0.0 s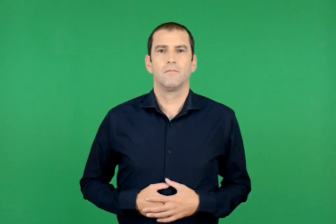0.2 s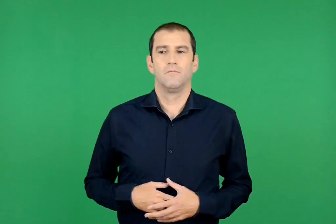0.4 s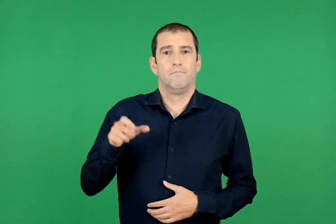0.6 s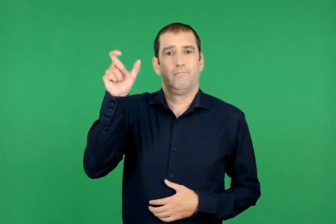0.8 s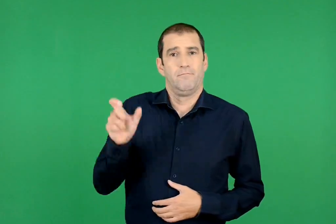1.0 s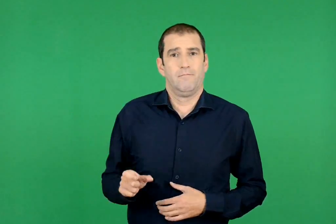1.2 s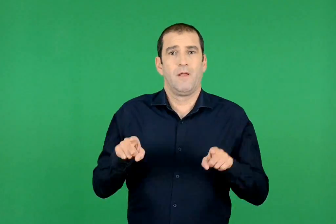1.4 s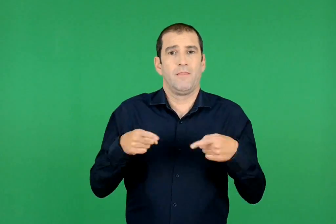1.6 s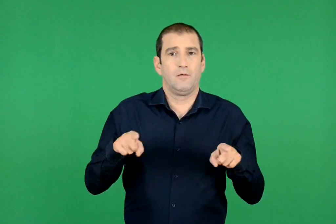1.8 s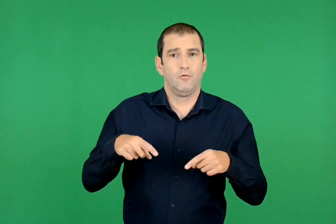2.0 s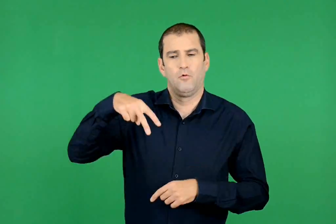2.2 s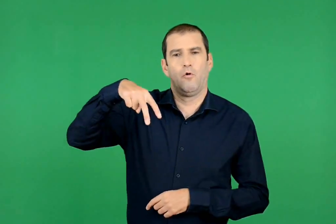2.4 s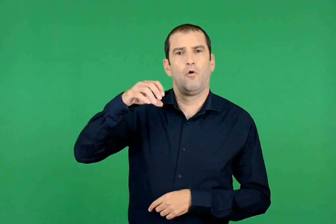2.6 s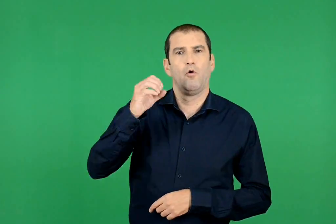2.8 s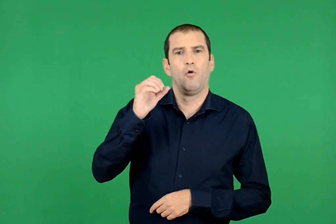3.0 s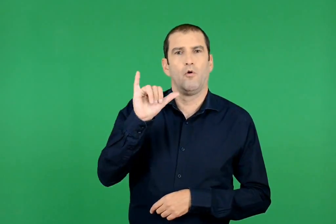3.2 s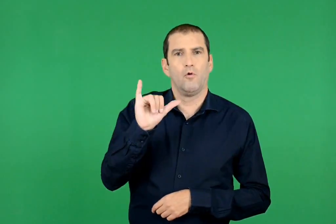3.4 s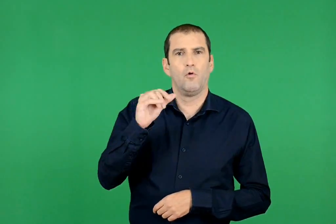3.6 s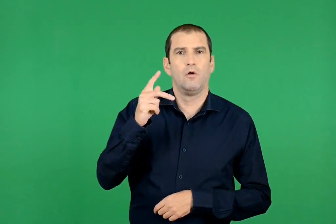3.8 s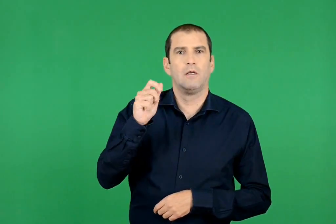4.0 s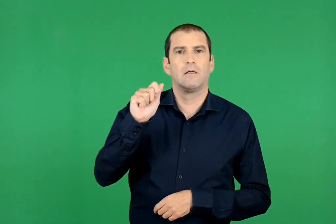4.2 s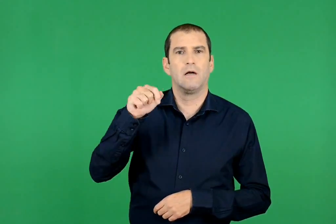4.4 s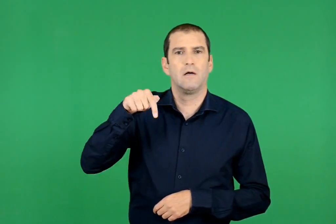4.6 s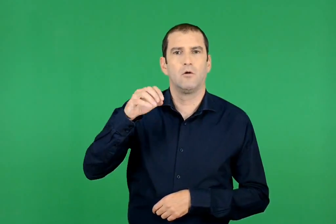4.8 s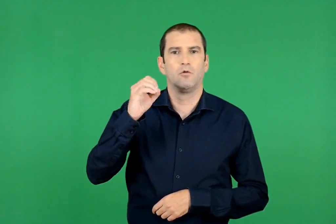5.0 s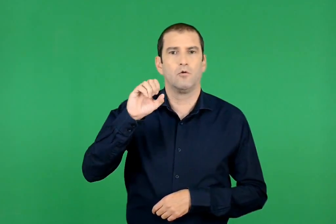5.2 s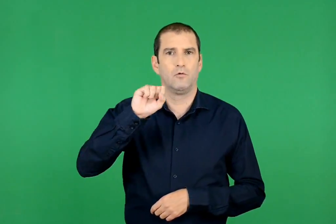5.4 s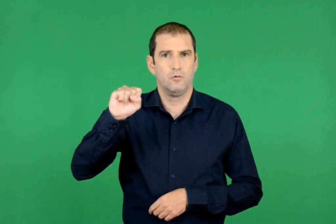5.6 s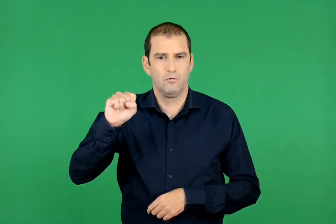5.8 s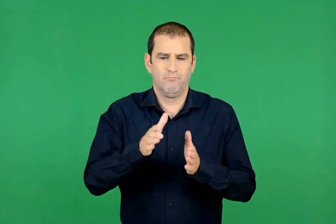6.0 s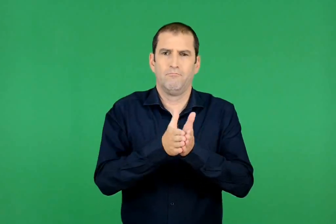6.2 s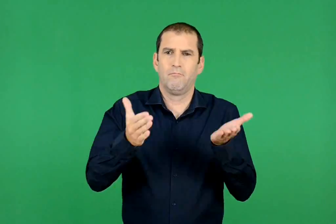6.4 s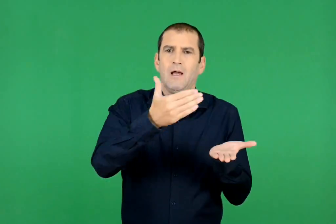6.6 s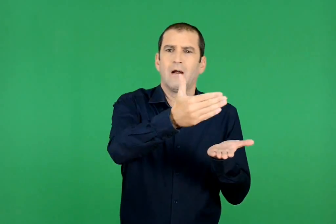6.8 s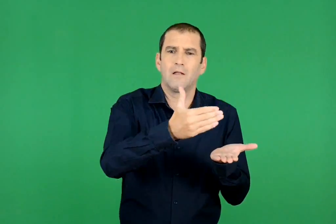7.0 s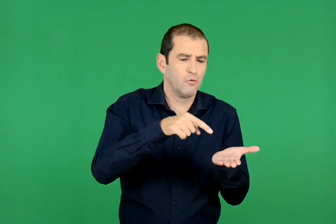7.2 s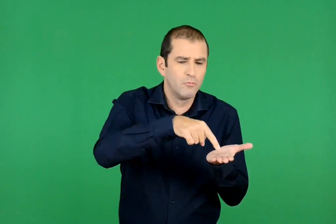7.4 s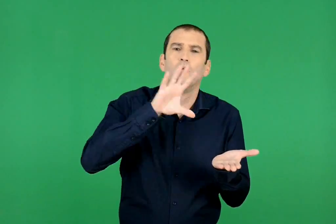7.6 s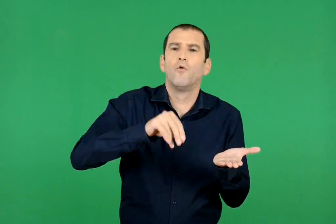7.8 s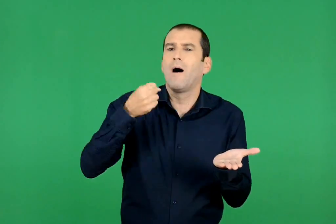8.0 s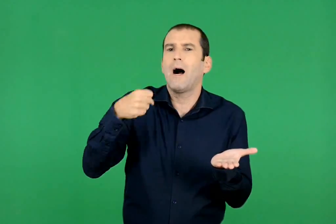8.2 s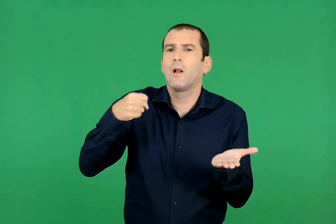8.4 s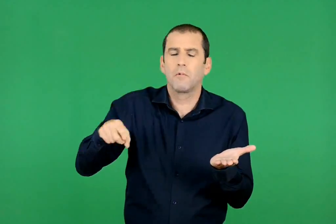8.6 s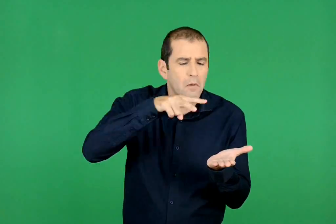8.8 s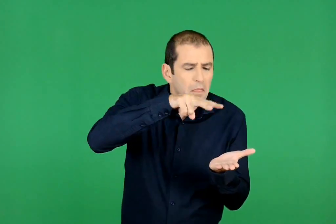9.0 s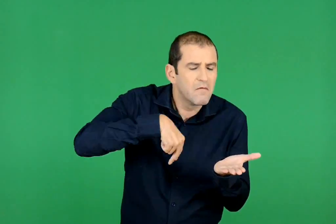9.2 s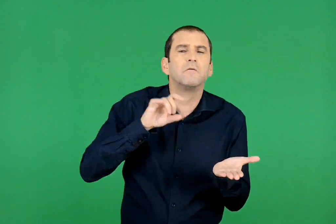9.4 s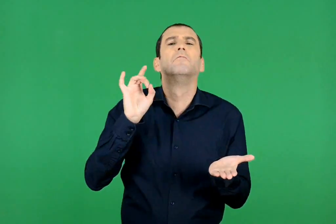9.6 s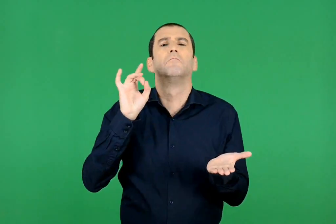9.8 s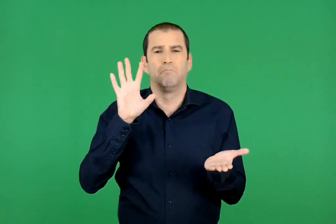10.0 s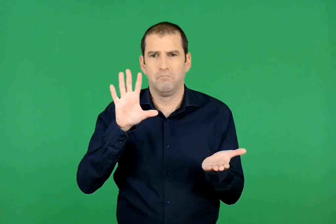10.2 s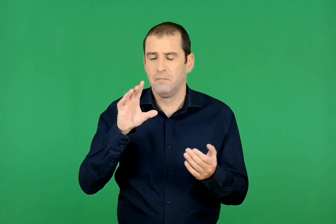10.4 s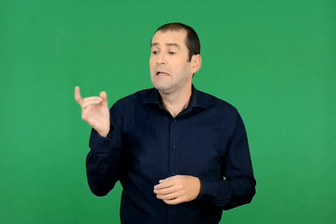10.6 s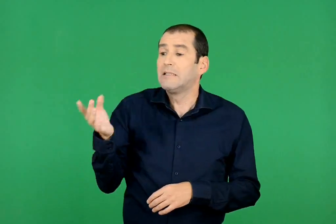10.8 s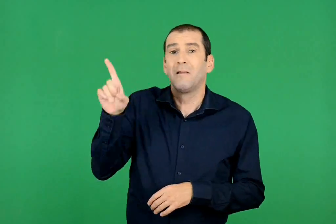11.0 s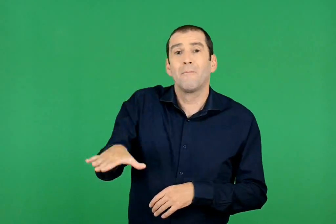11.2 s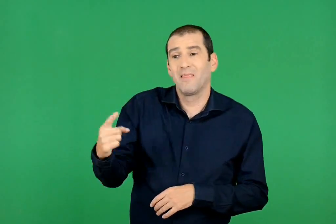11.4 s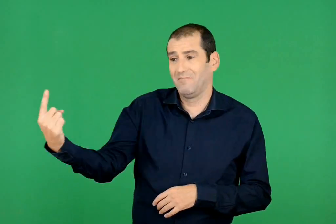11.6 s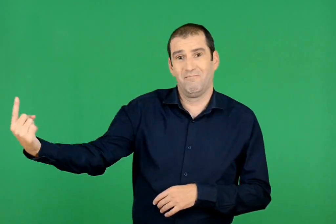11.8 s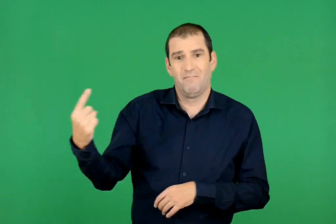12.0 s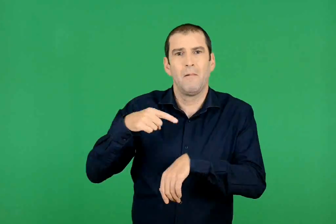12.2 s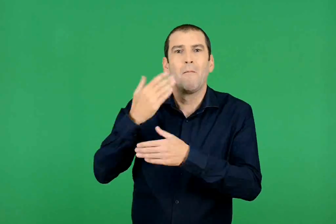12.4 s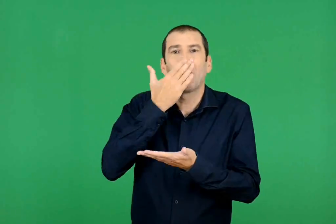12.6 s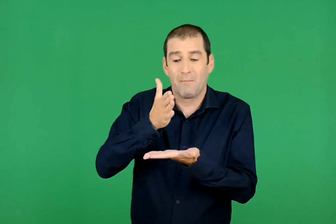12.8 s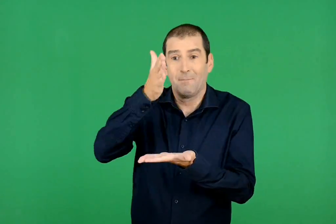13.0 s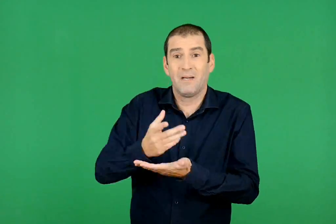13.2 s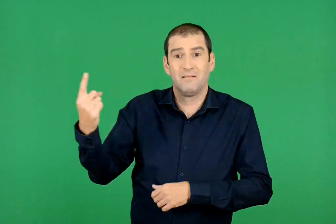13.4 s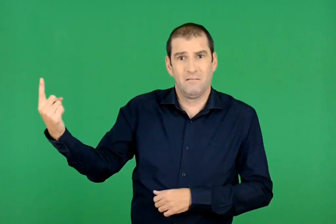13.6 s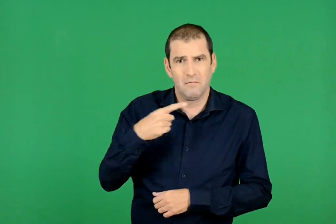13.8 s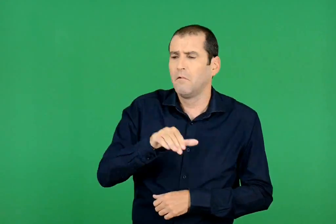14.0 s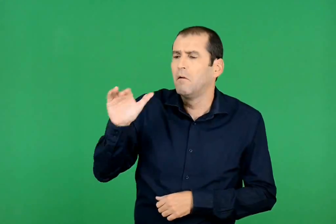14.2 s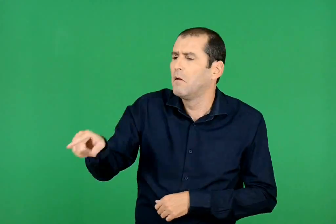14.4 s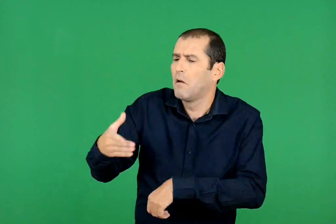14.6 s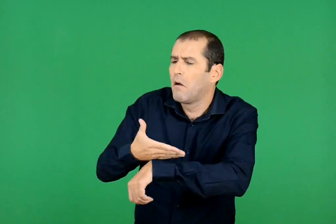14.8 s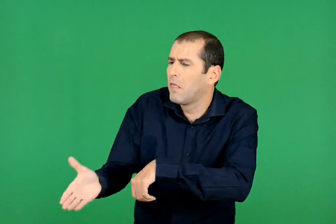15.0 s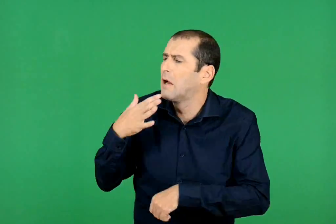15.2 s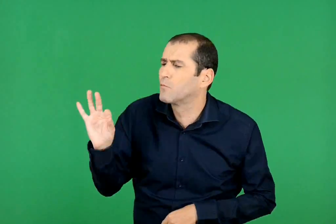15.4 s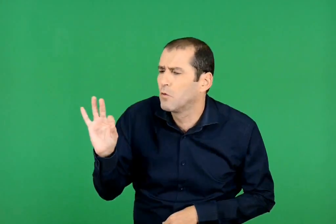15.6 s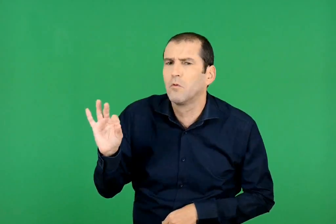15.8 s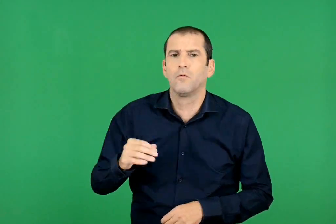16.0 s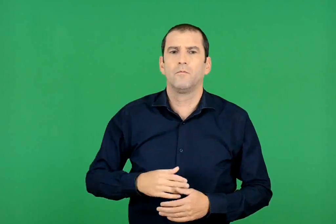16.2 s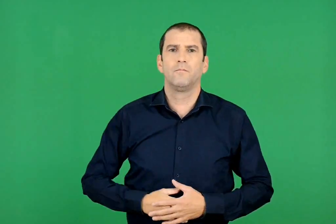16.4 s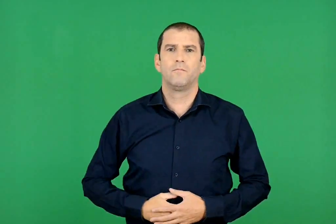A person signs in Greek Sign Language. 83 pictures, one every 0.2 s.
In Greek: ο κύριος λουκάτος δε διάβαζε πια τον κατάλογο για να βάλει απών , κι ούτε ρωτούσε κανέναν , γιατί άργησες ; σαν έφτανε στη μέση του μαθήματος
